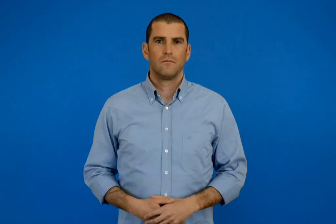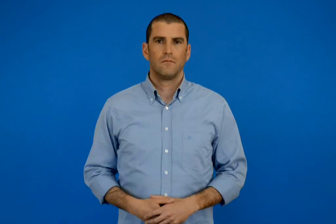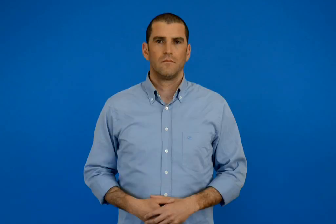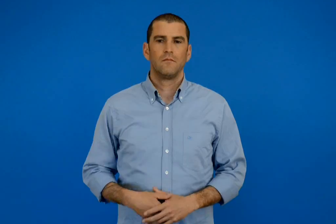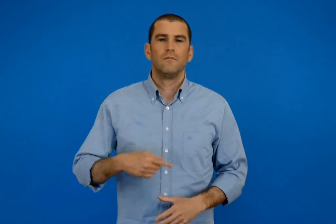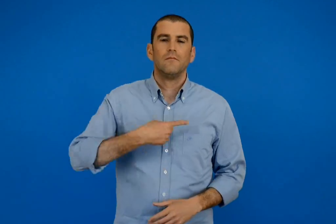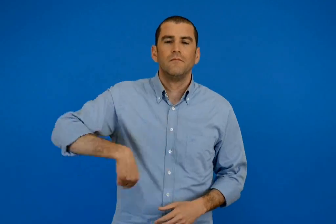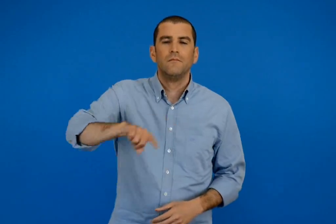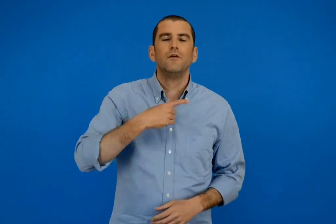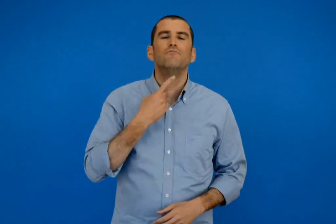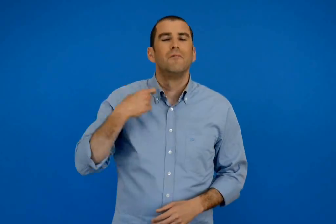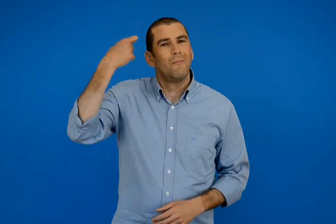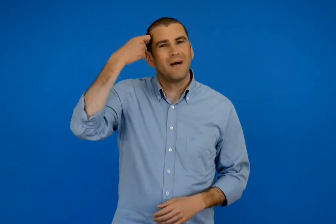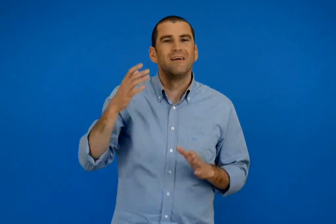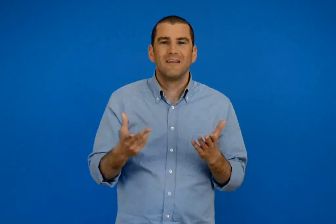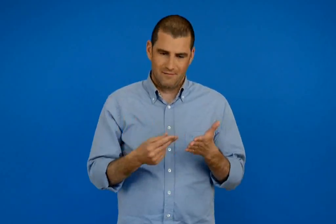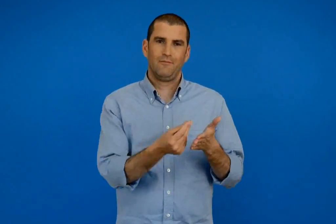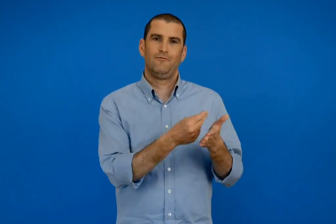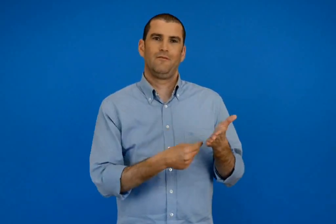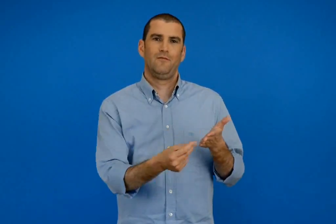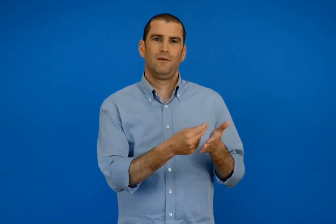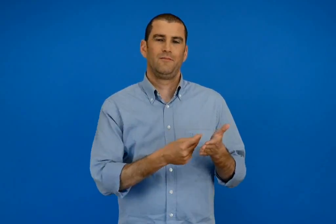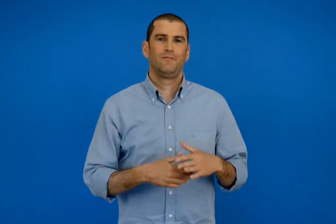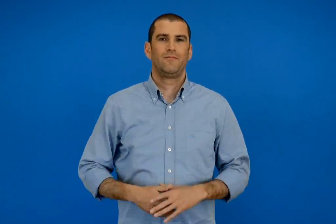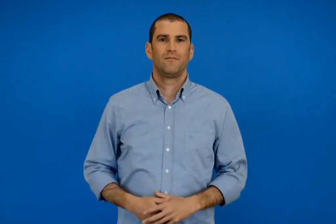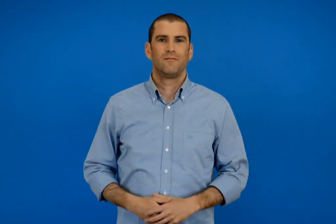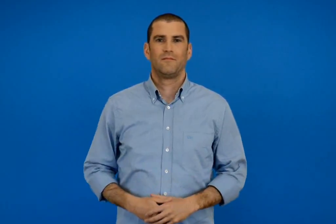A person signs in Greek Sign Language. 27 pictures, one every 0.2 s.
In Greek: ζωγραφίζουμε αυτό που µας αρέσει να κάνουμε πιο πολύ
